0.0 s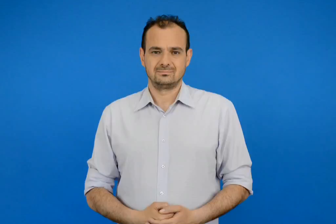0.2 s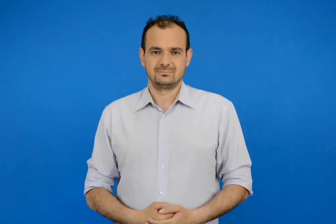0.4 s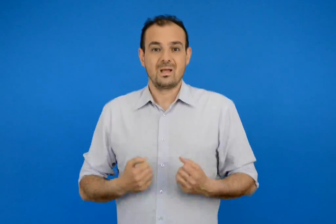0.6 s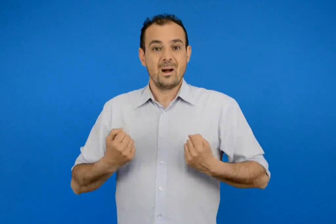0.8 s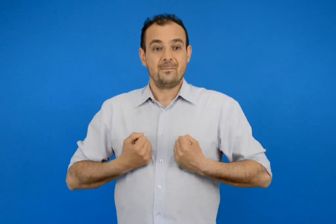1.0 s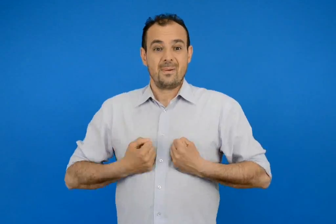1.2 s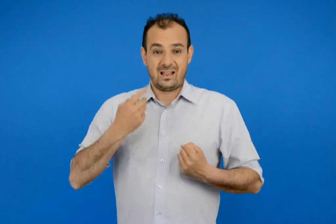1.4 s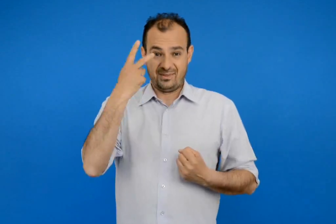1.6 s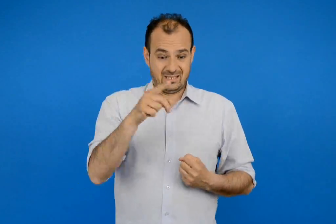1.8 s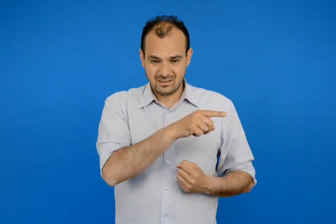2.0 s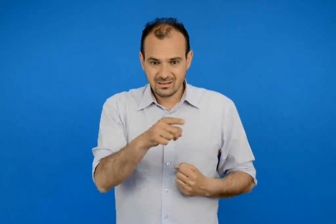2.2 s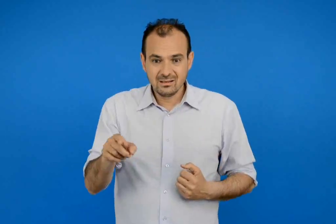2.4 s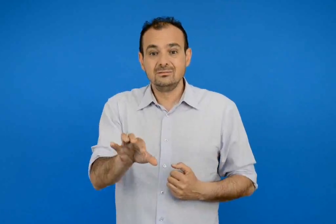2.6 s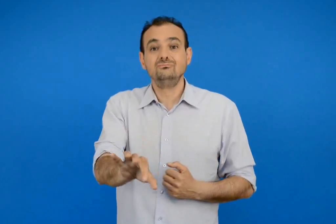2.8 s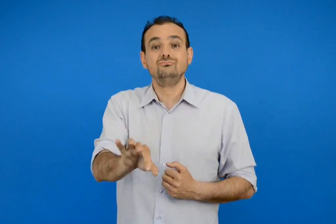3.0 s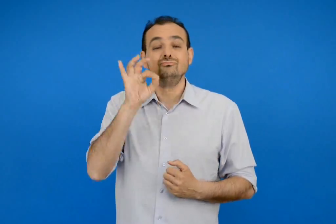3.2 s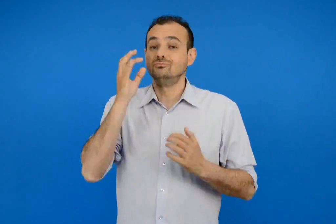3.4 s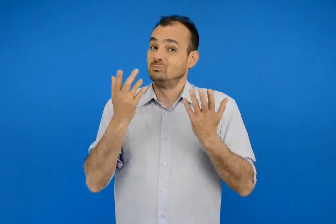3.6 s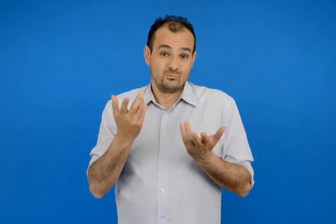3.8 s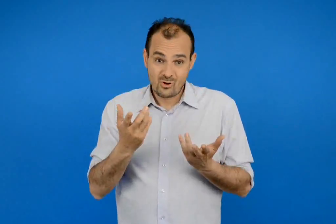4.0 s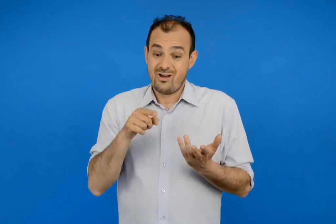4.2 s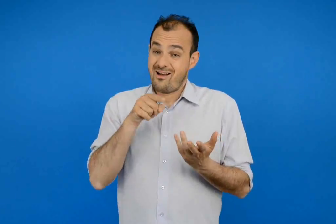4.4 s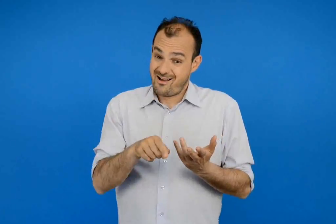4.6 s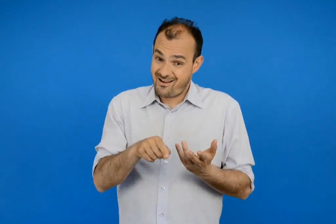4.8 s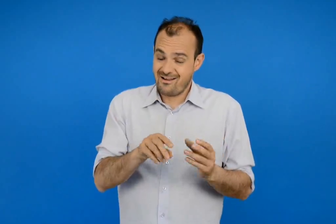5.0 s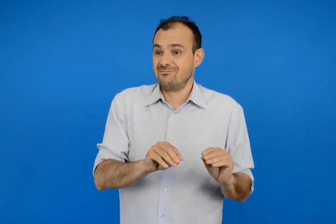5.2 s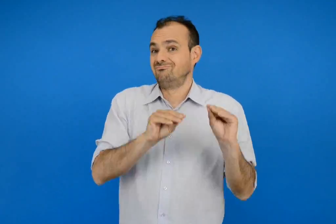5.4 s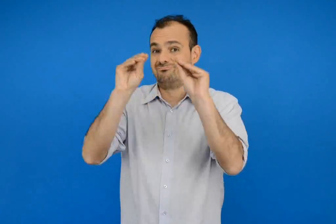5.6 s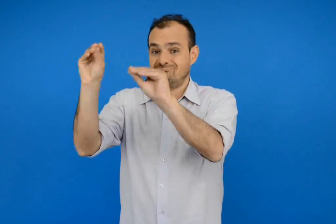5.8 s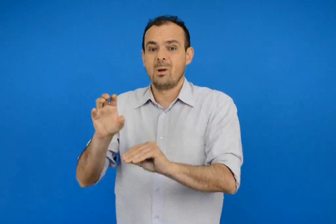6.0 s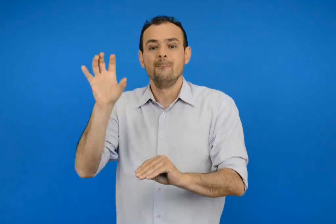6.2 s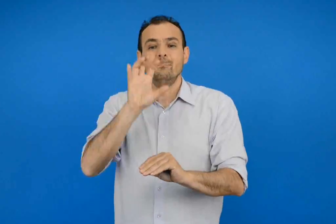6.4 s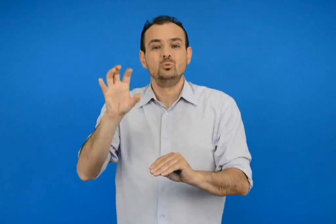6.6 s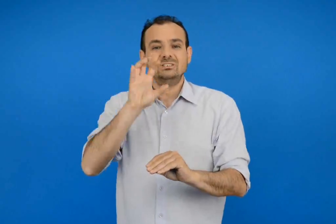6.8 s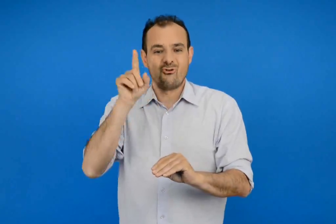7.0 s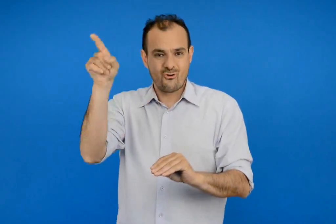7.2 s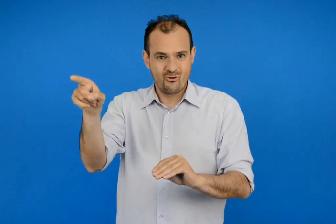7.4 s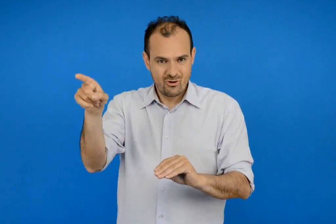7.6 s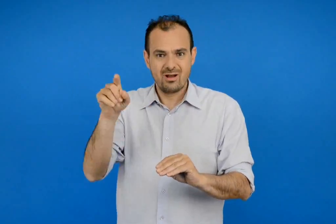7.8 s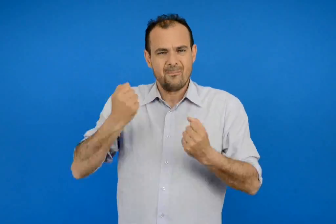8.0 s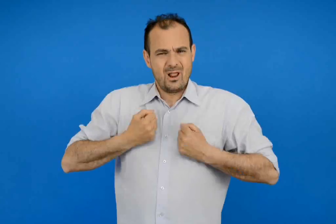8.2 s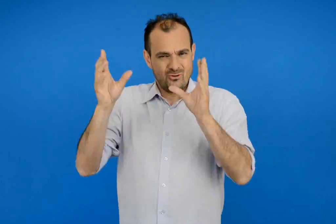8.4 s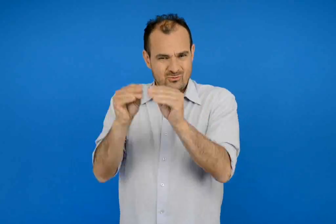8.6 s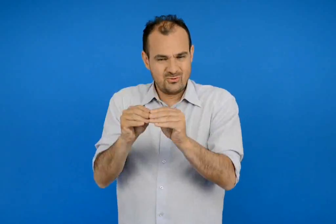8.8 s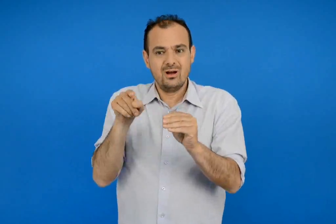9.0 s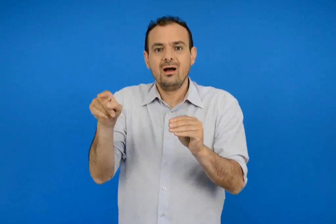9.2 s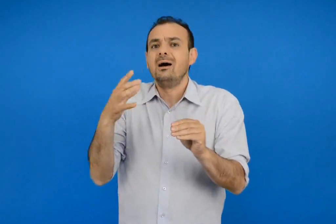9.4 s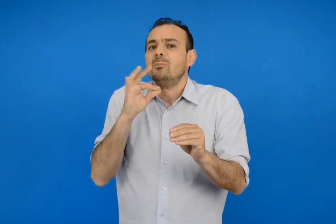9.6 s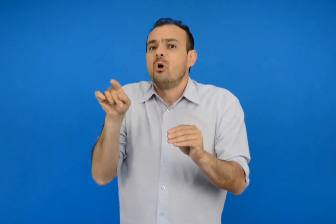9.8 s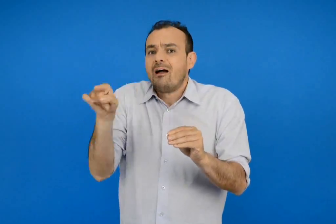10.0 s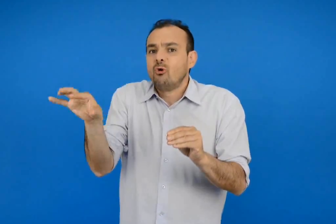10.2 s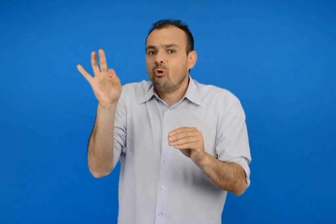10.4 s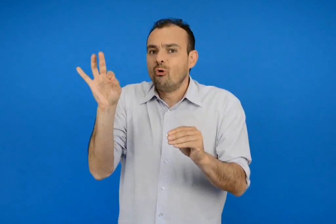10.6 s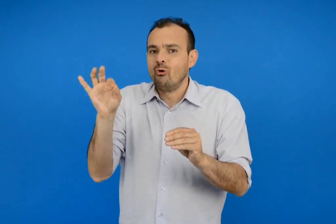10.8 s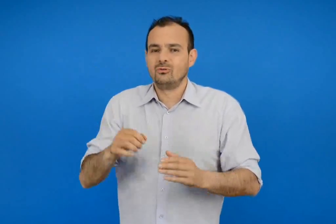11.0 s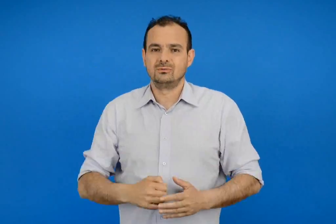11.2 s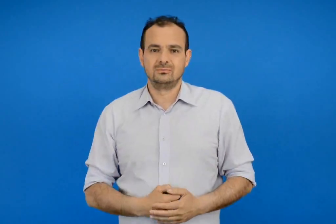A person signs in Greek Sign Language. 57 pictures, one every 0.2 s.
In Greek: εσύ ποιο παιχνίδι σου θα διάλεγες για να μπει σε ένα μουσείο παιχνιδιών και γιατί ;
